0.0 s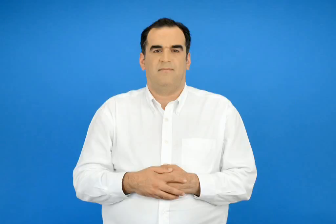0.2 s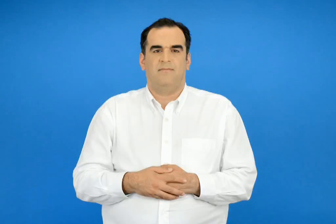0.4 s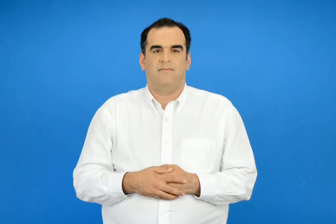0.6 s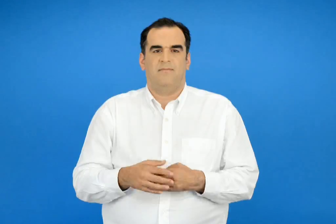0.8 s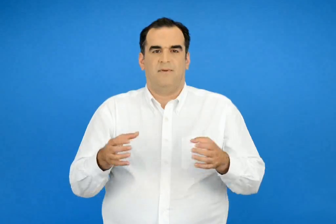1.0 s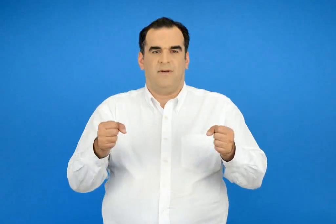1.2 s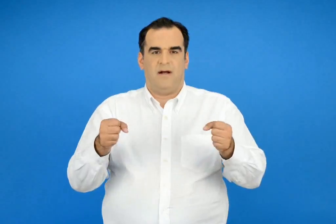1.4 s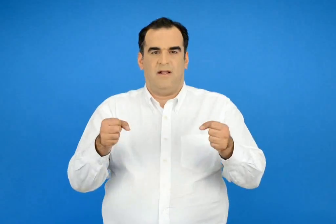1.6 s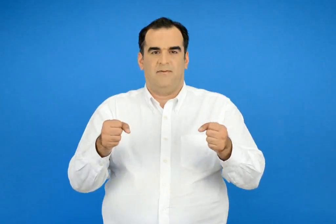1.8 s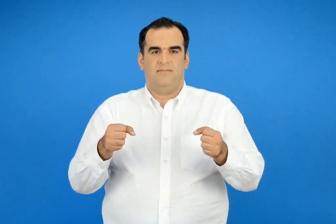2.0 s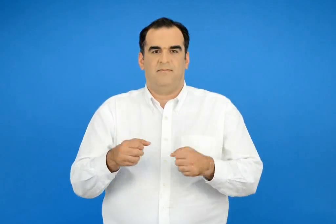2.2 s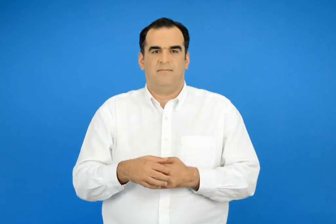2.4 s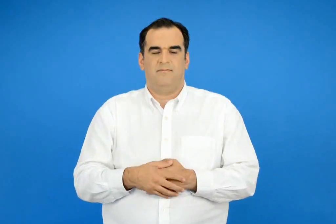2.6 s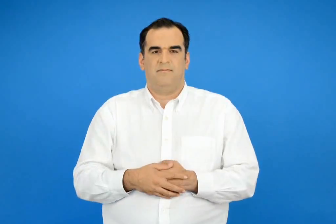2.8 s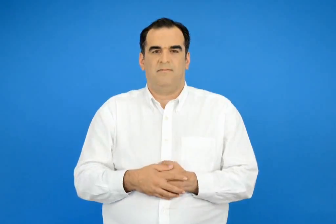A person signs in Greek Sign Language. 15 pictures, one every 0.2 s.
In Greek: γάλα
